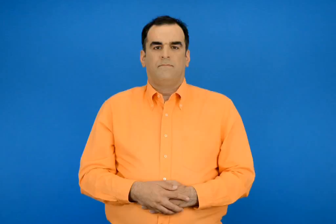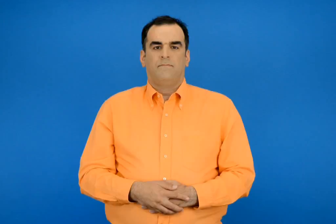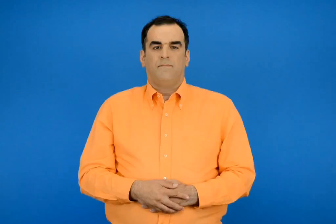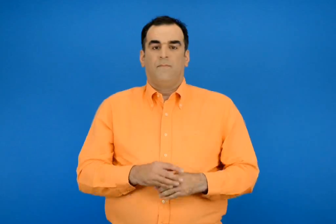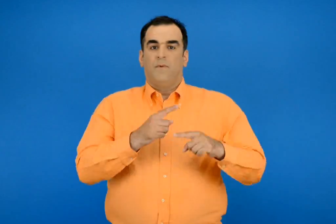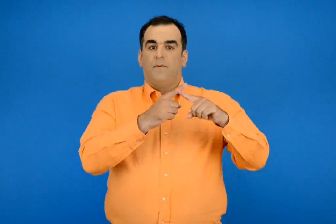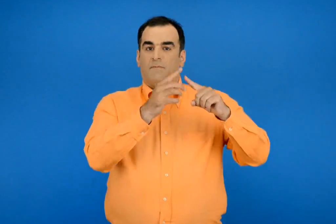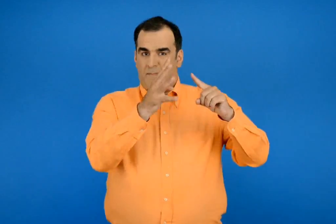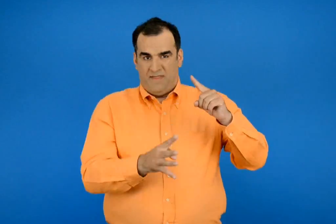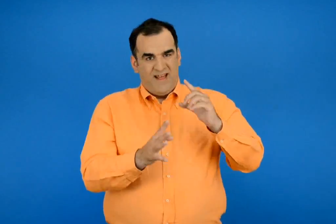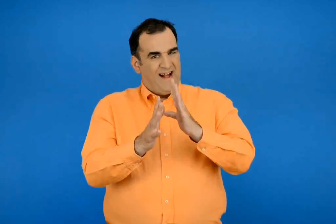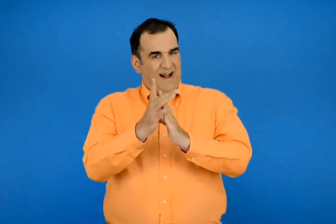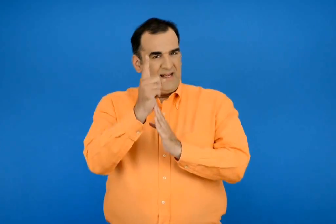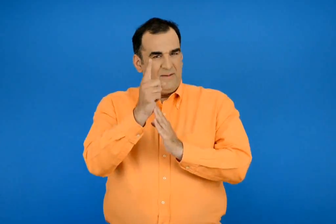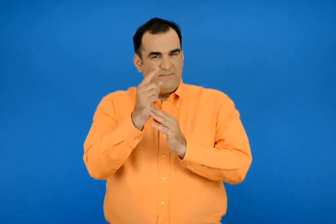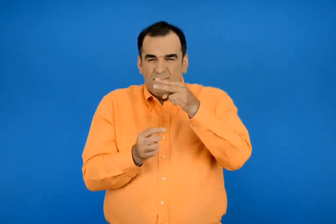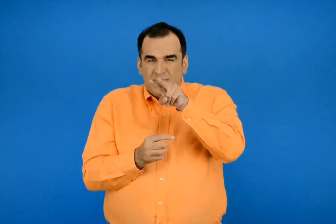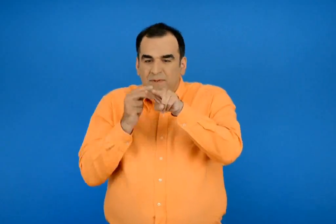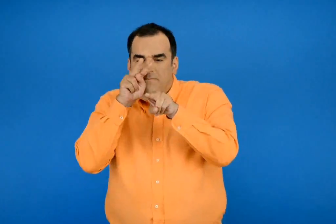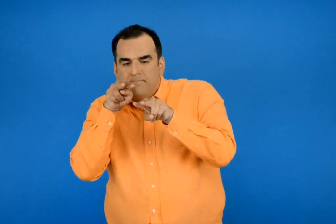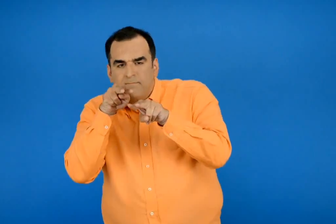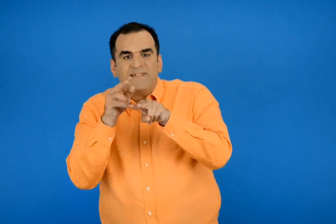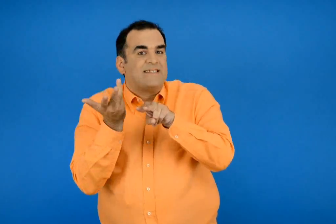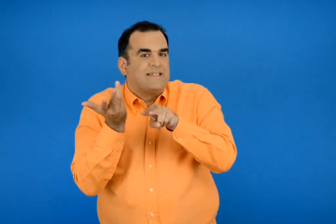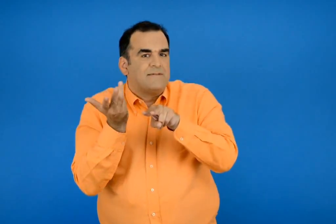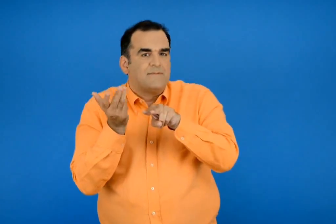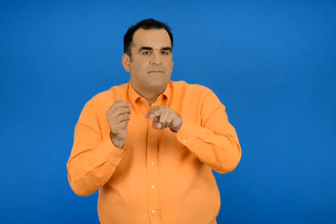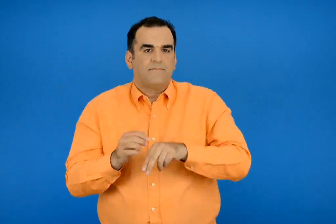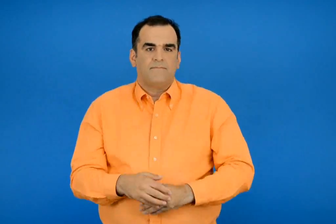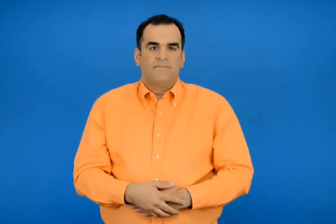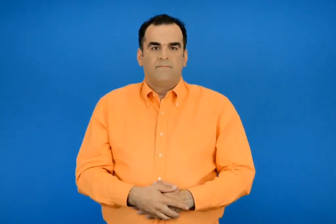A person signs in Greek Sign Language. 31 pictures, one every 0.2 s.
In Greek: τι παρατηρούμε για τα ψηφιά των αριθμών στην προπαίδεια του 11 ;
